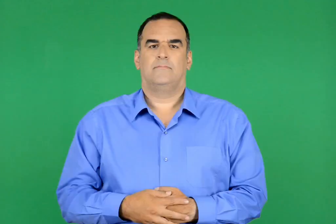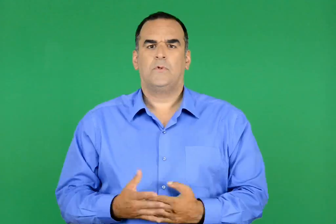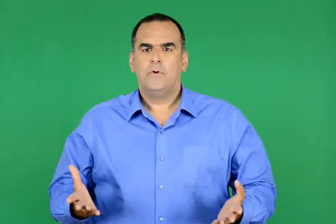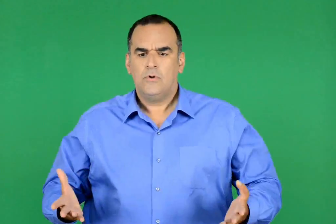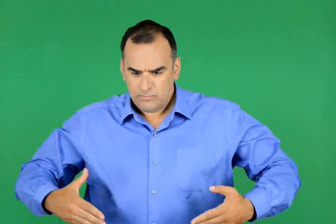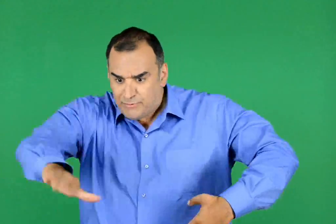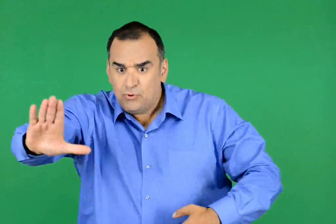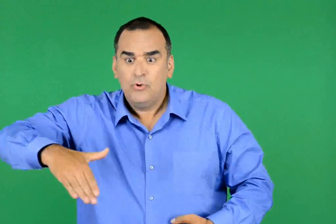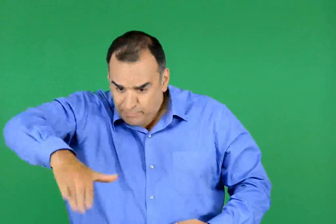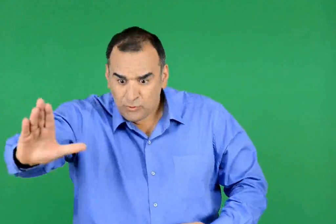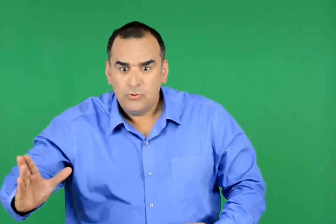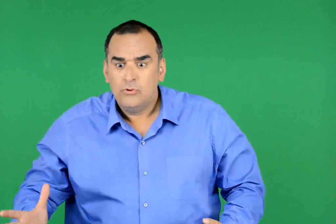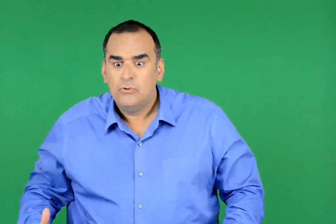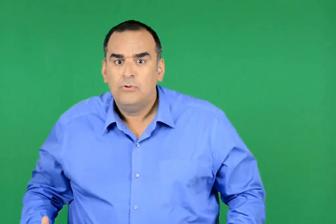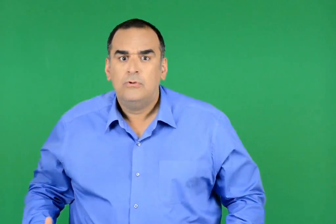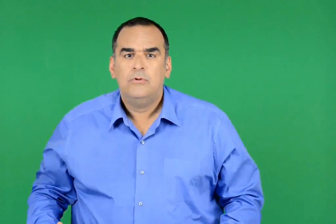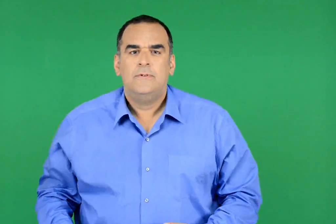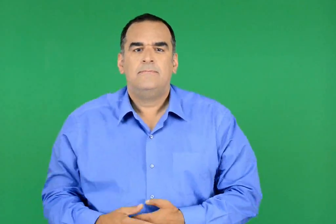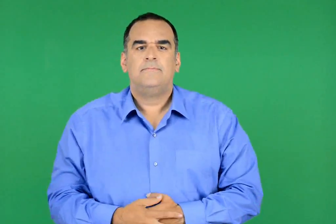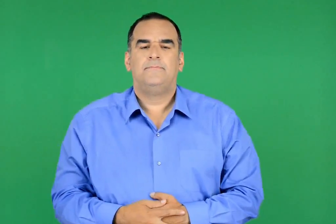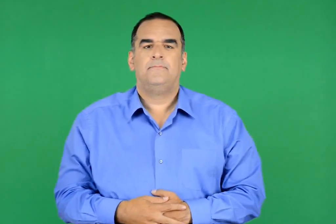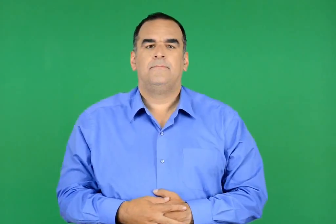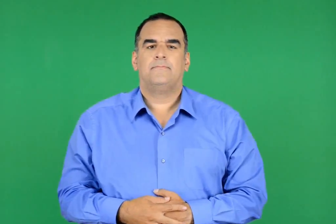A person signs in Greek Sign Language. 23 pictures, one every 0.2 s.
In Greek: πίσω και σε έφαγα
